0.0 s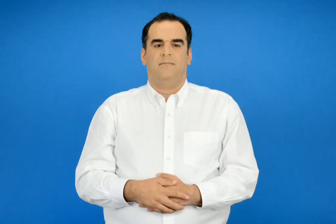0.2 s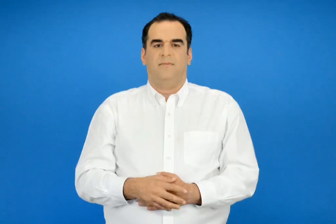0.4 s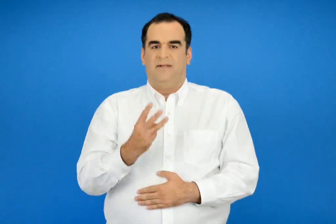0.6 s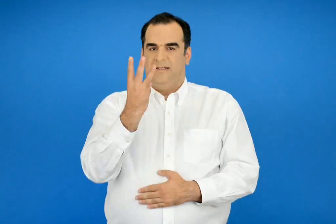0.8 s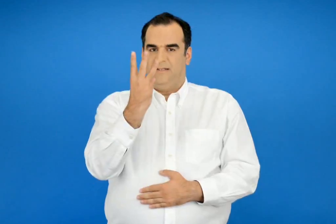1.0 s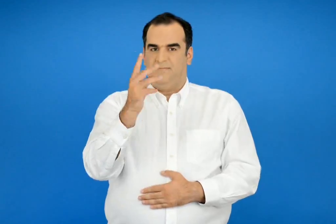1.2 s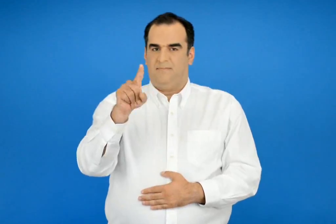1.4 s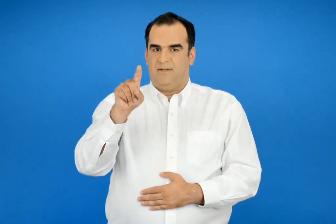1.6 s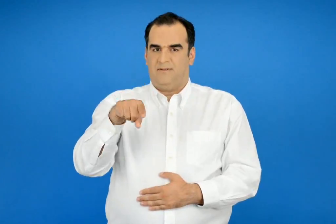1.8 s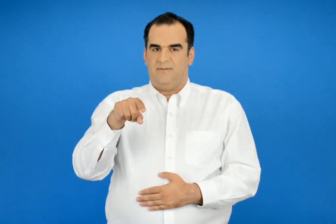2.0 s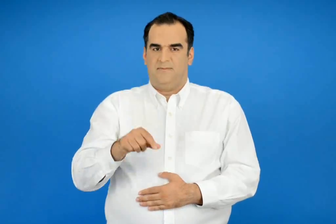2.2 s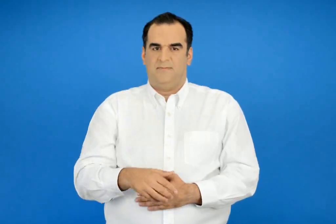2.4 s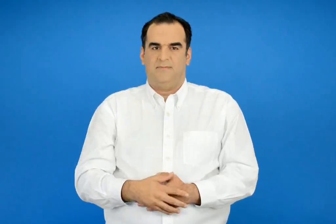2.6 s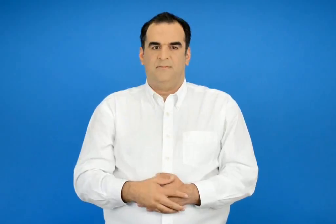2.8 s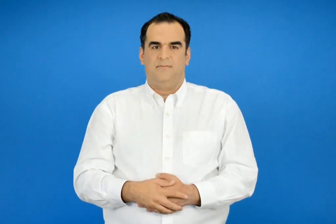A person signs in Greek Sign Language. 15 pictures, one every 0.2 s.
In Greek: 3 μέρες
